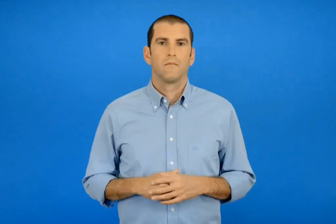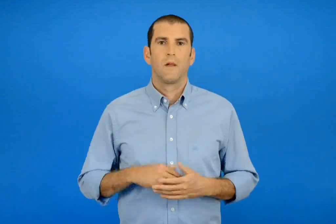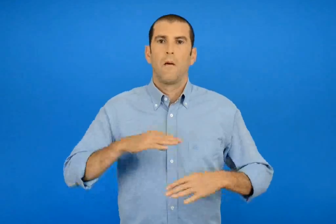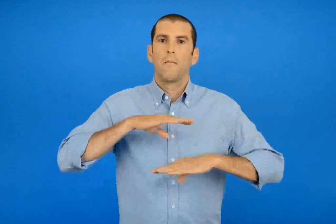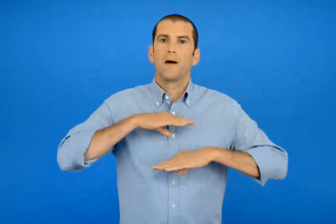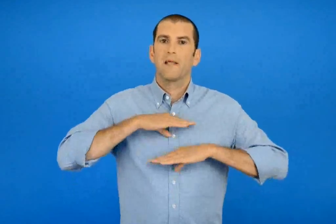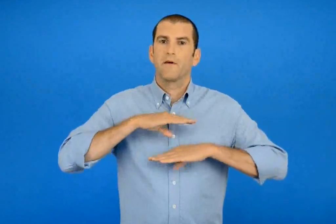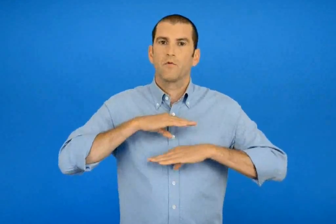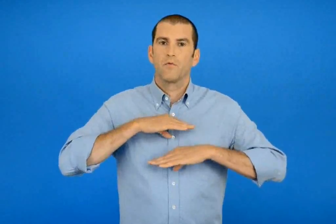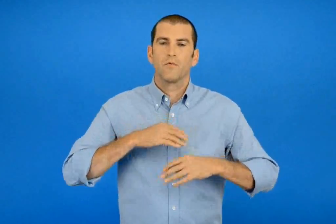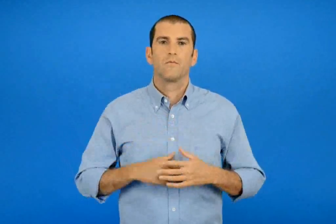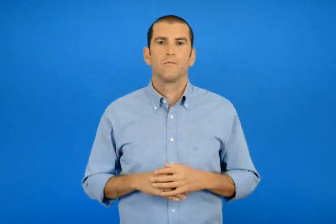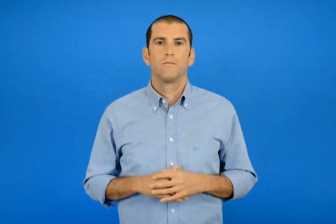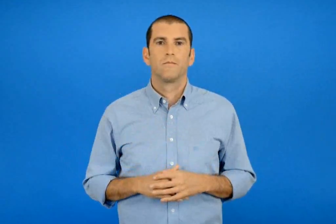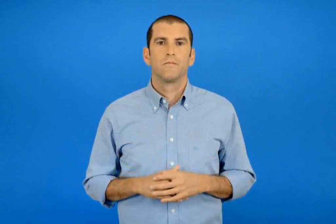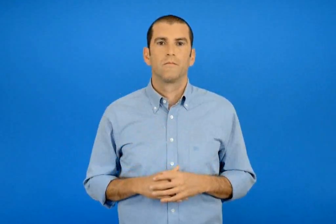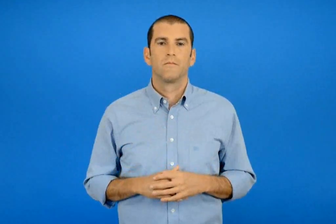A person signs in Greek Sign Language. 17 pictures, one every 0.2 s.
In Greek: παράθυρο
